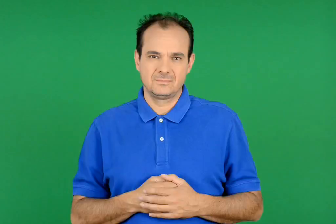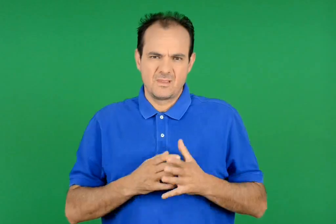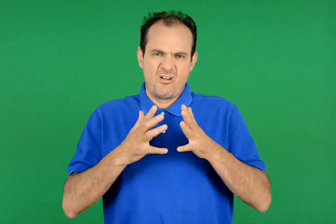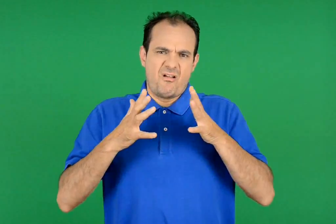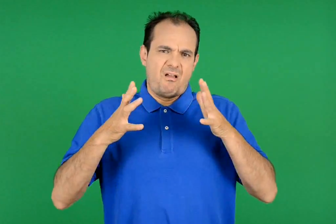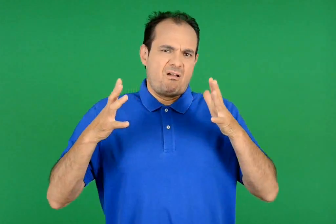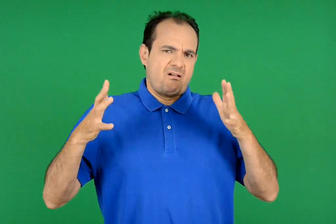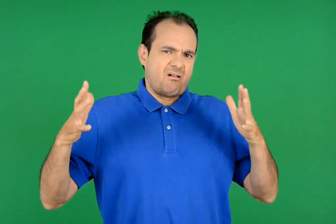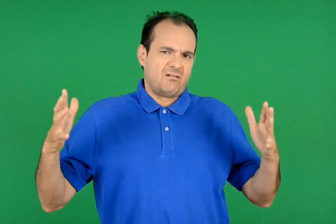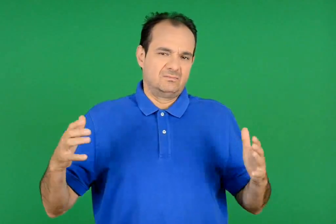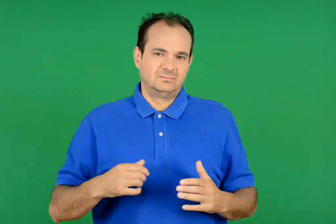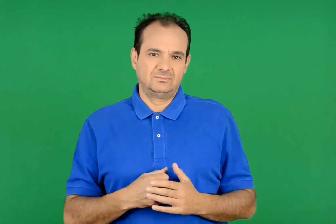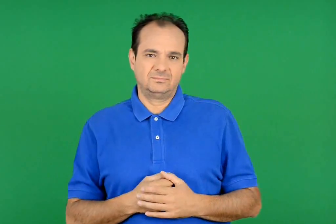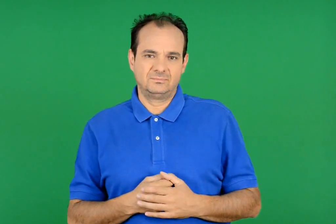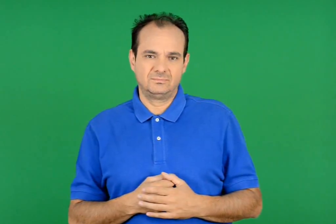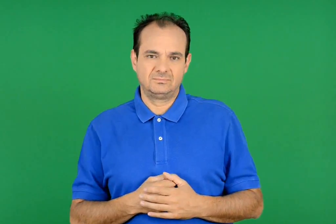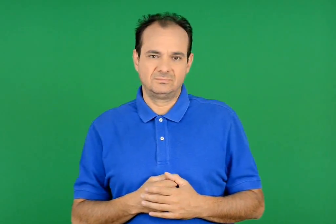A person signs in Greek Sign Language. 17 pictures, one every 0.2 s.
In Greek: θεόρατος
